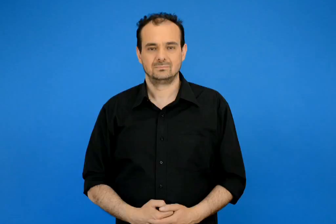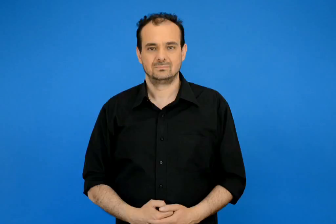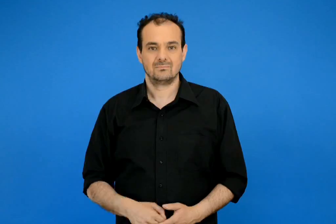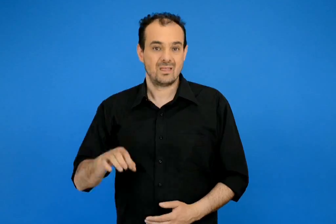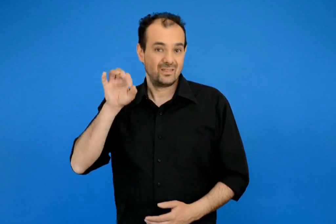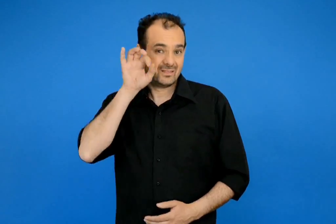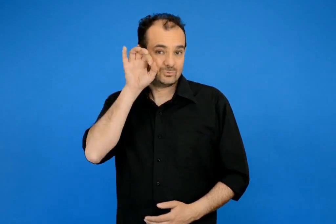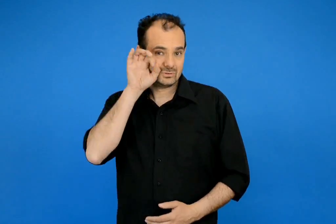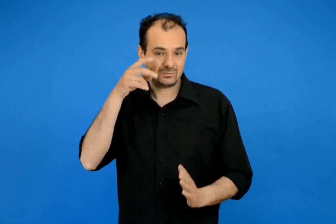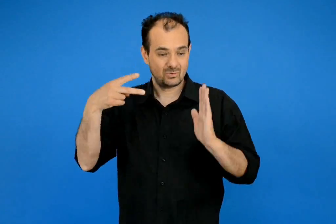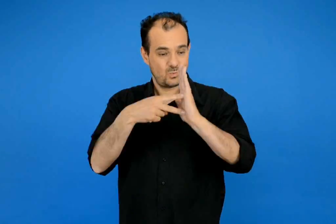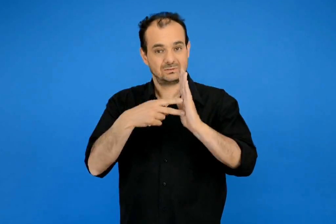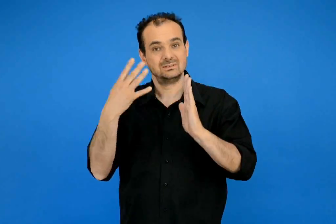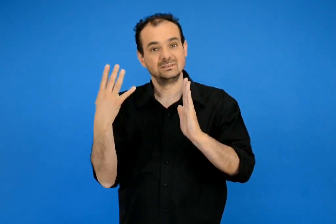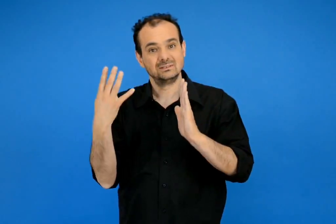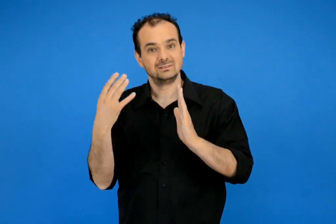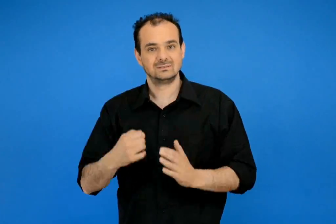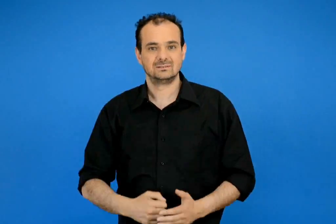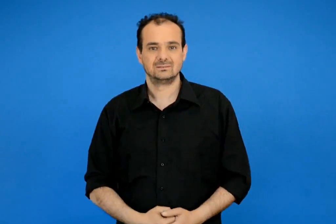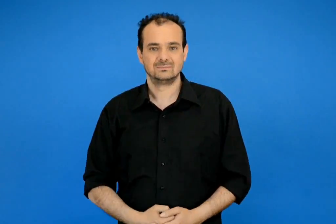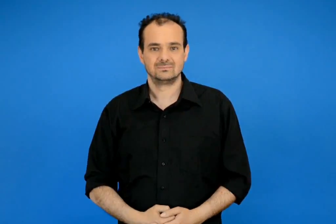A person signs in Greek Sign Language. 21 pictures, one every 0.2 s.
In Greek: θεσσαλονίκη 2004
